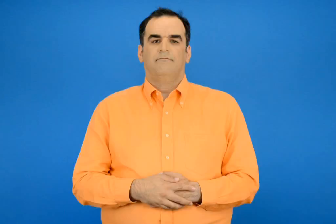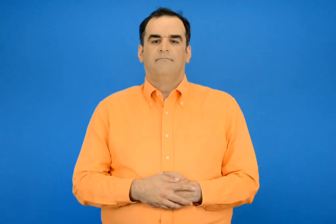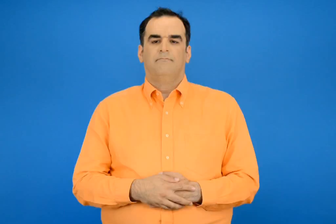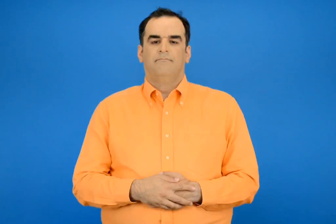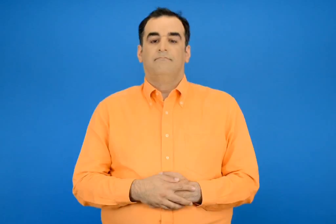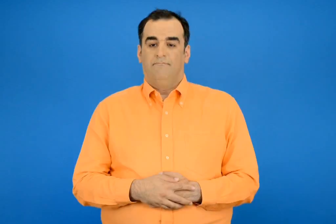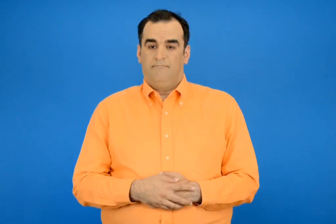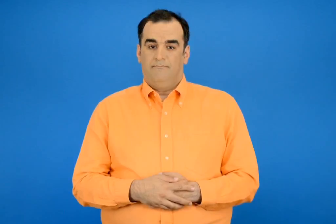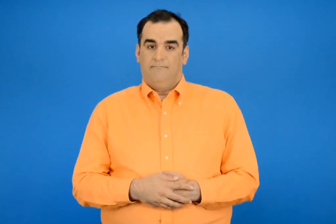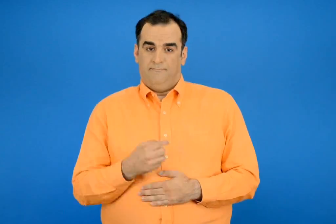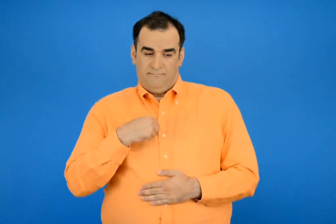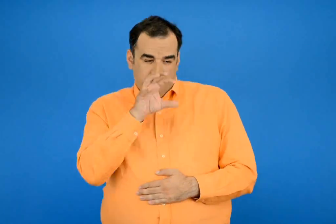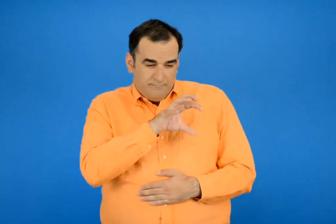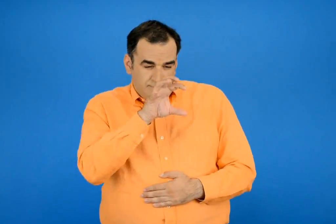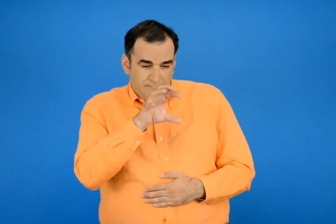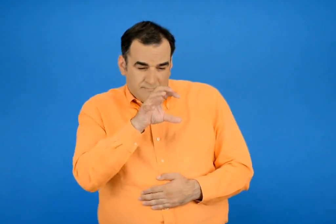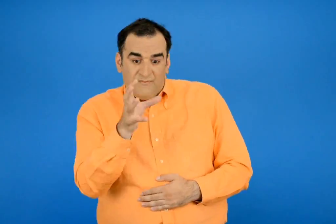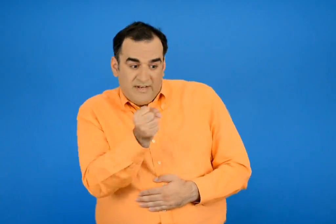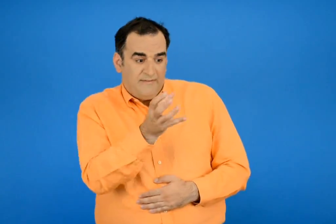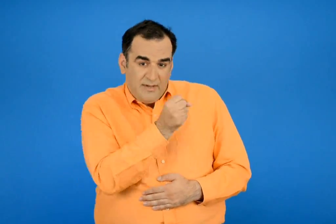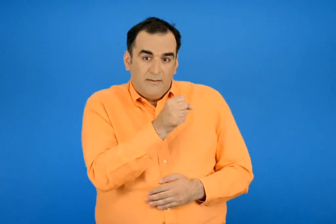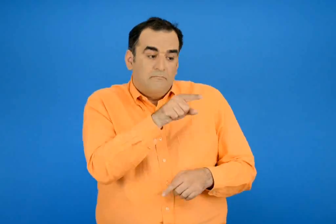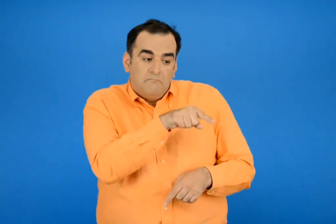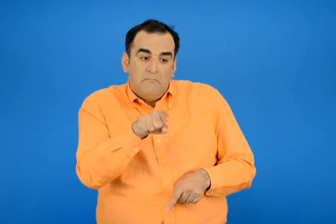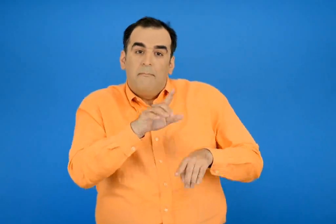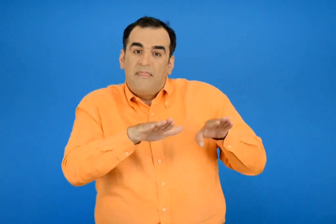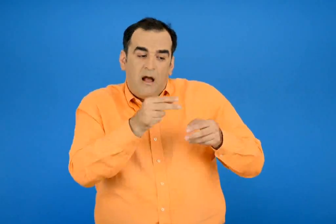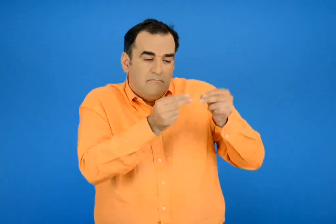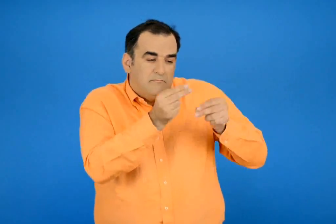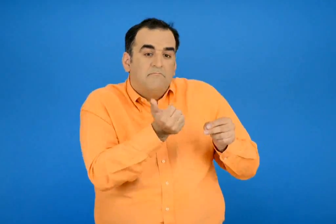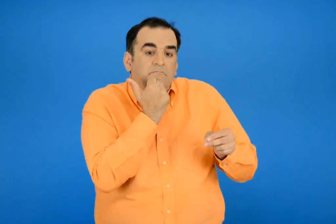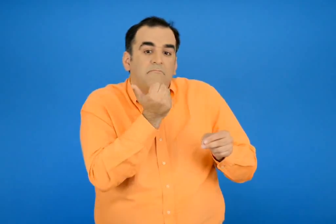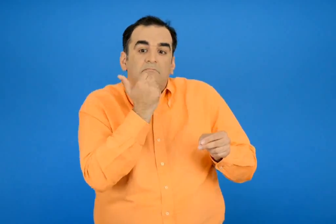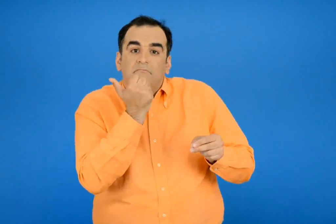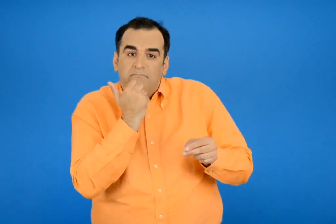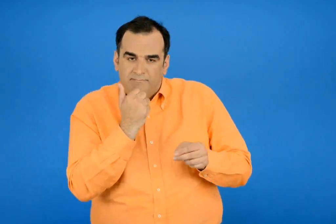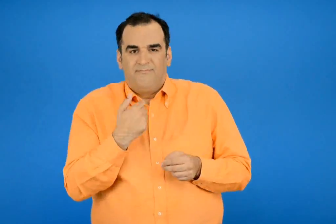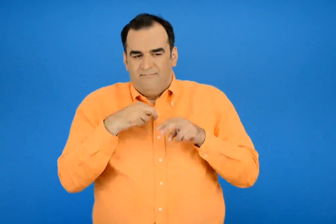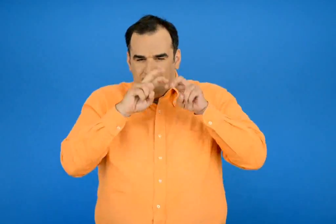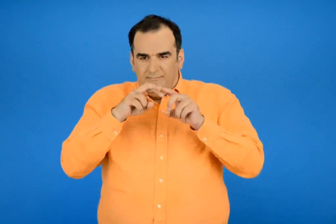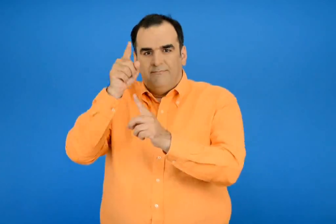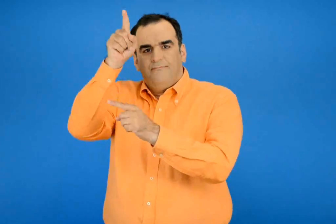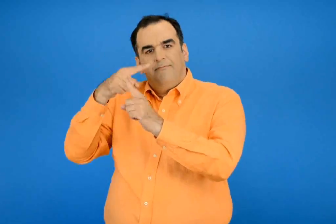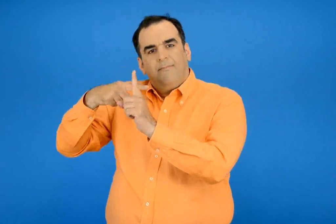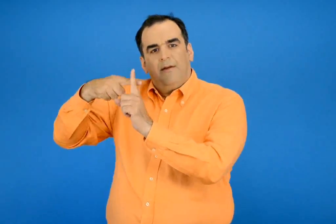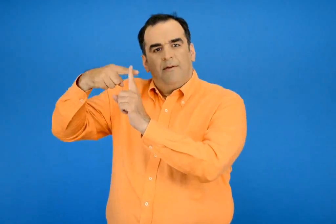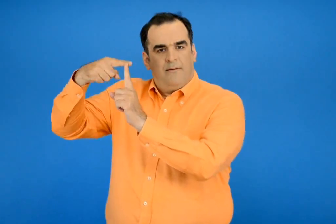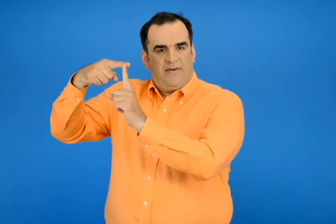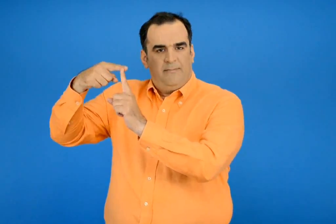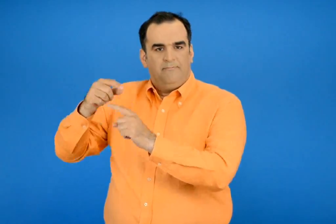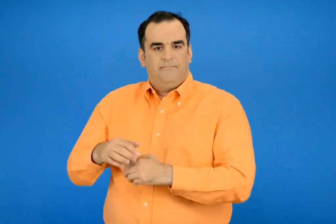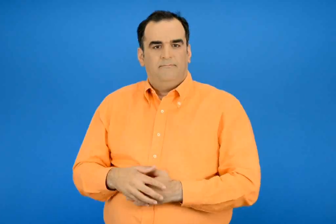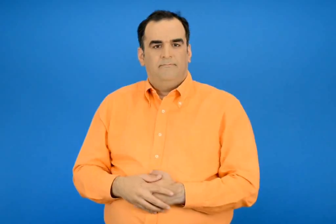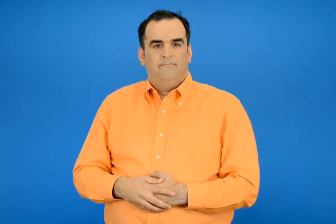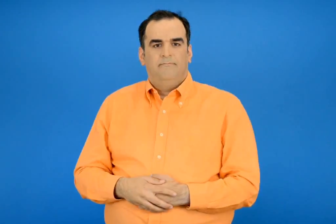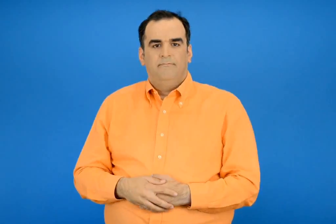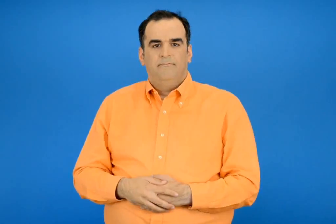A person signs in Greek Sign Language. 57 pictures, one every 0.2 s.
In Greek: βρίσκω ποιά παιδιά έκαναν λάθος υπολογισμούς ελέγχω με τον κάθετο άβακα
